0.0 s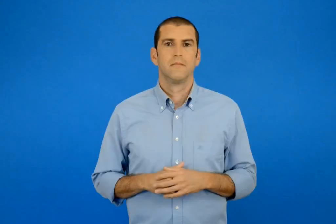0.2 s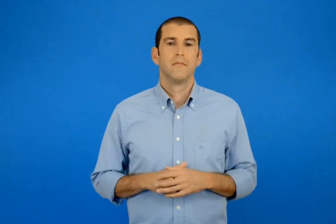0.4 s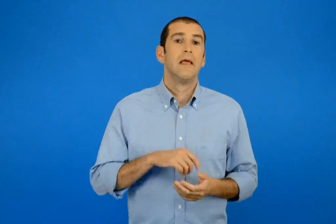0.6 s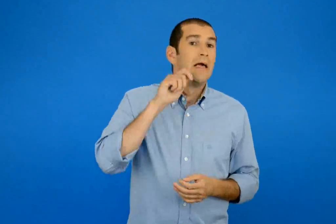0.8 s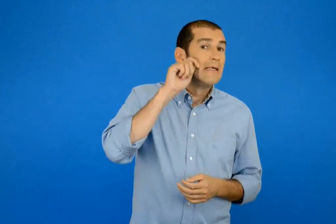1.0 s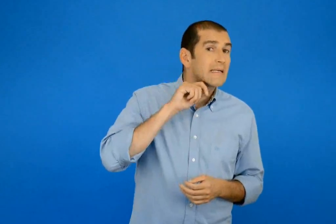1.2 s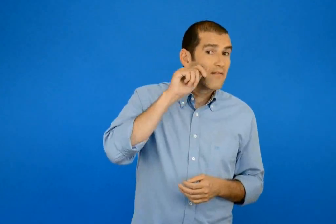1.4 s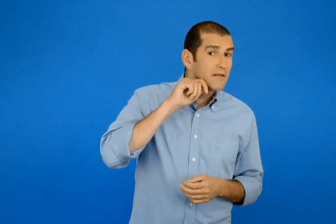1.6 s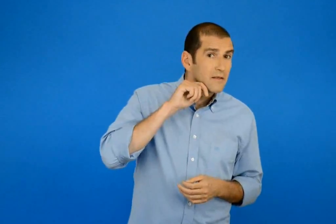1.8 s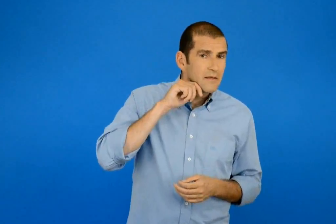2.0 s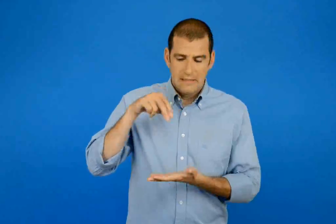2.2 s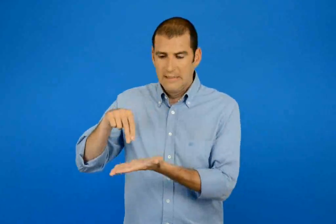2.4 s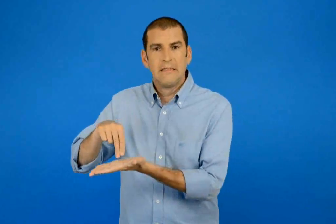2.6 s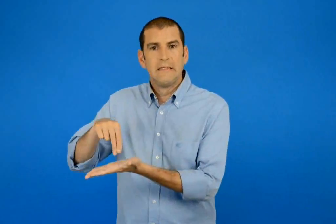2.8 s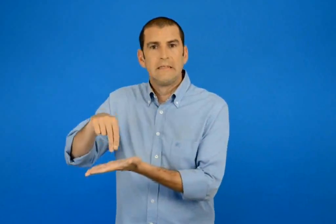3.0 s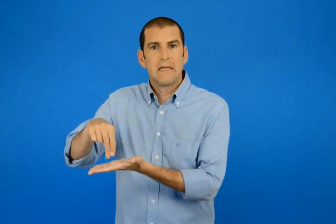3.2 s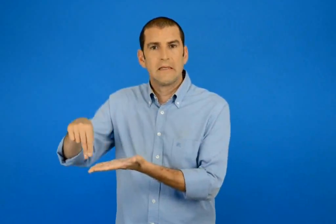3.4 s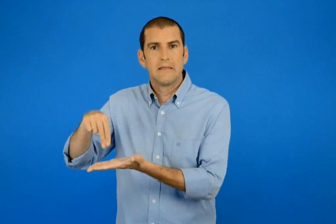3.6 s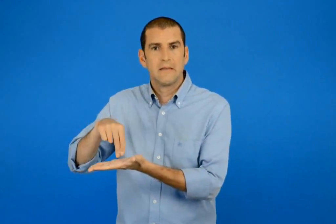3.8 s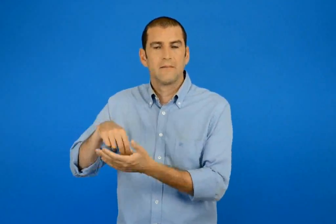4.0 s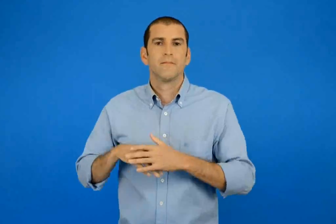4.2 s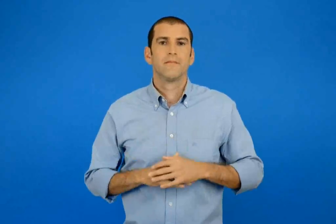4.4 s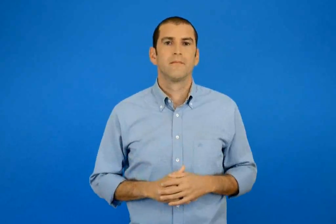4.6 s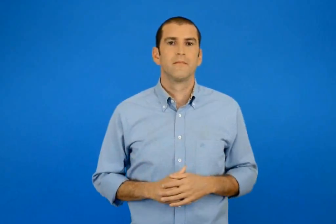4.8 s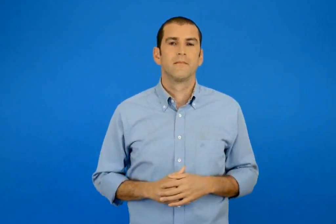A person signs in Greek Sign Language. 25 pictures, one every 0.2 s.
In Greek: το ξυράφι και το σκάκι
